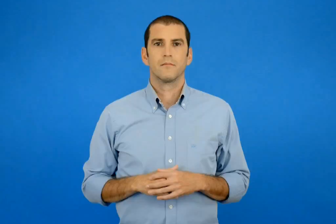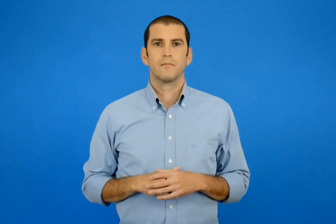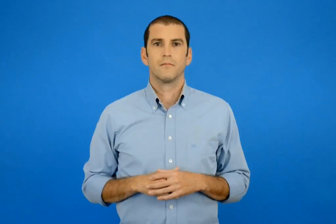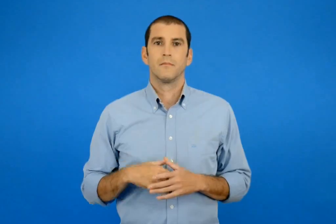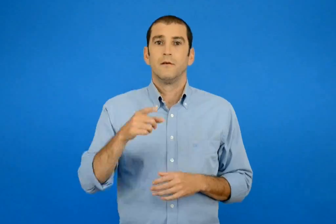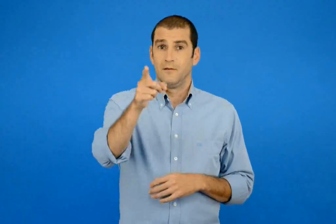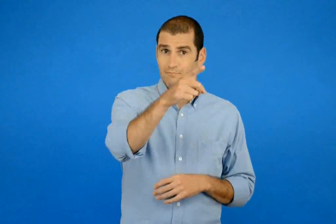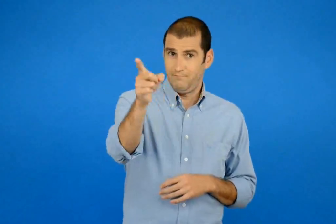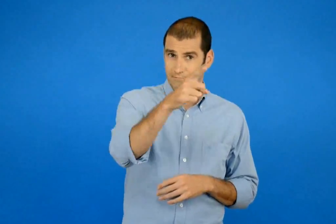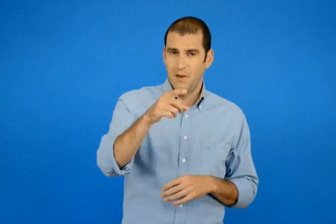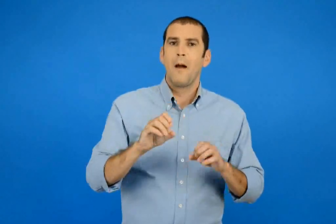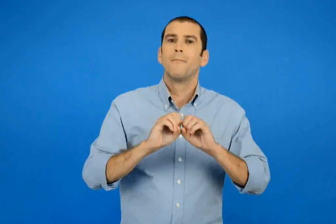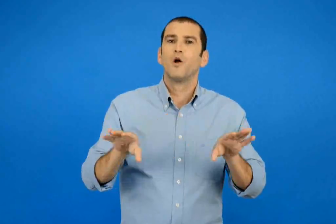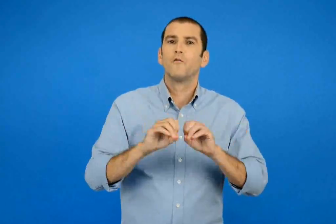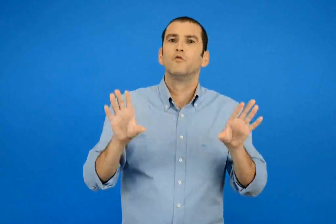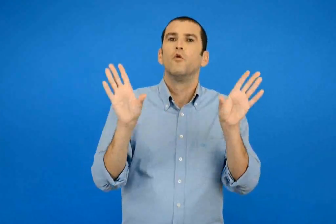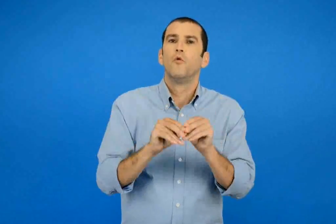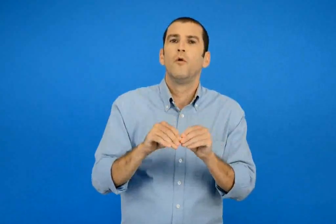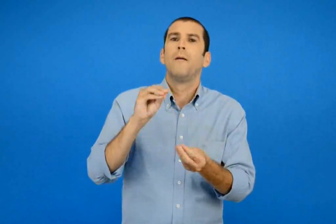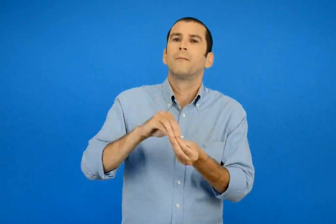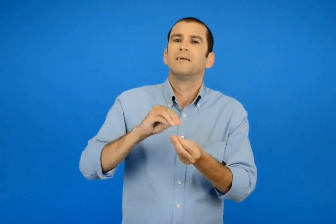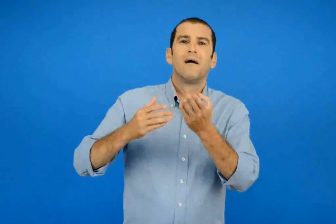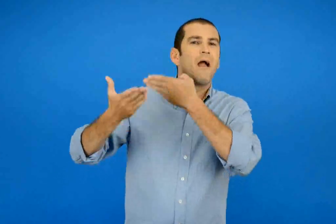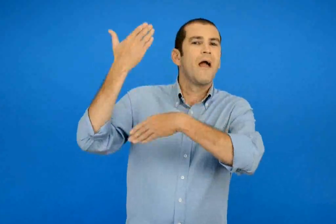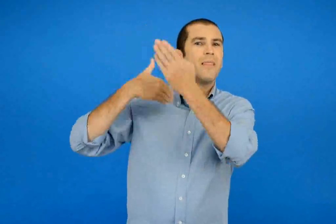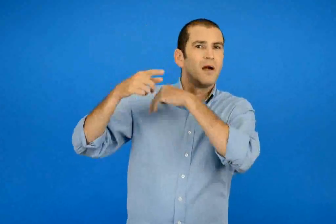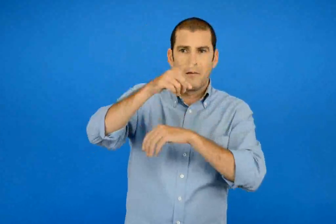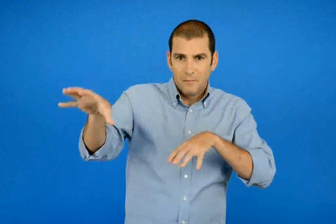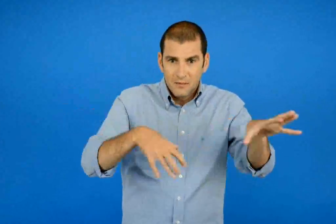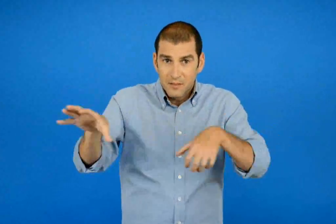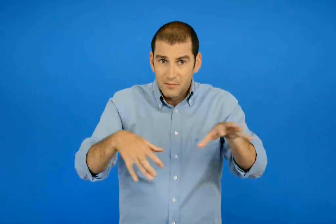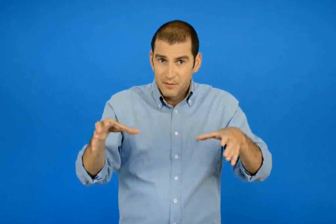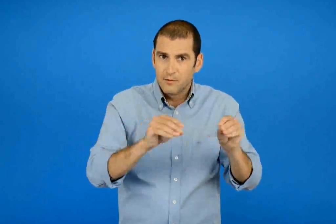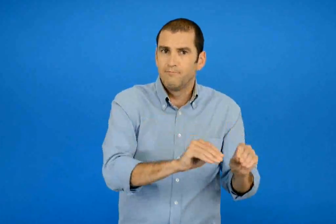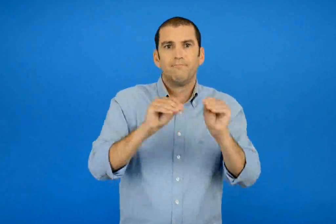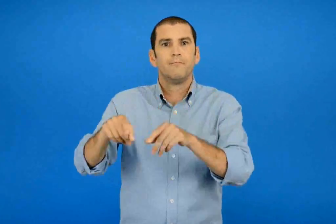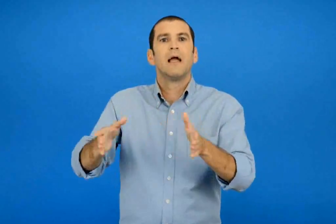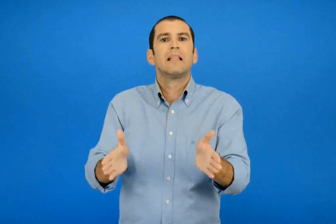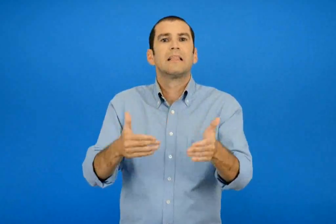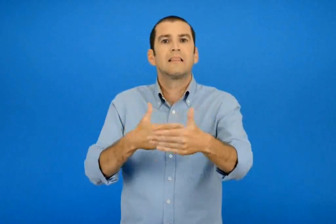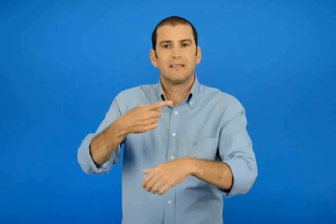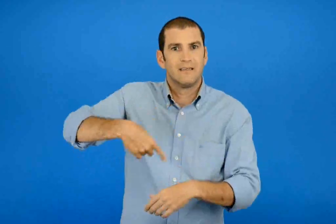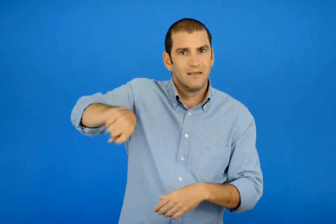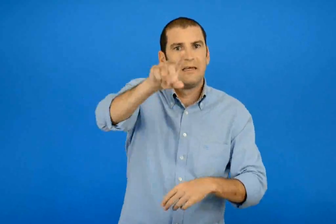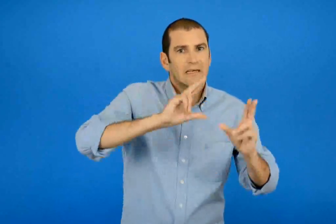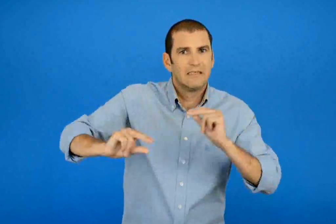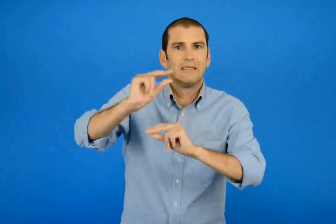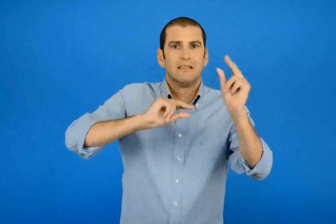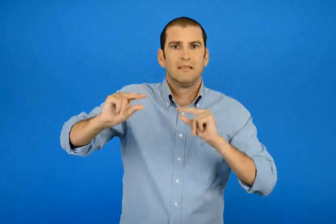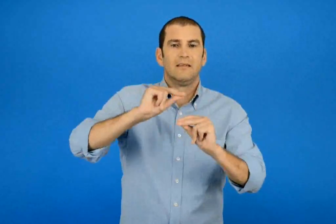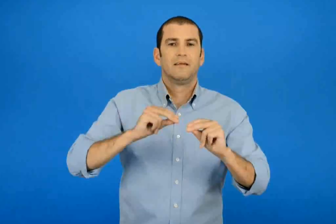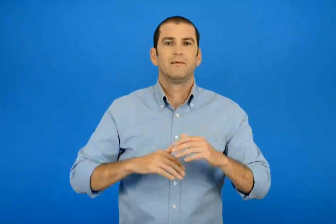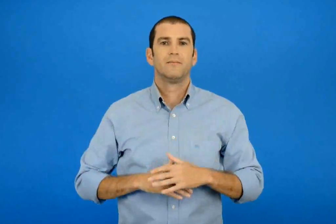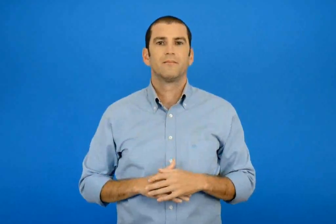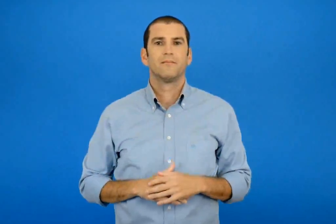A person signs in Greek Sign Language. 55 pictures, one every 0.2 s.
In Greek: συγκεντρώστε και εσείς πληροφορίες για πασχαλινά έθιμα και συζητήστε στην τάξη
